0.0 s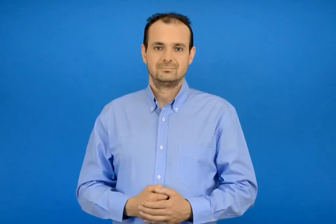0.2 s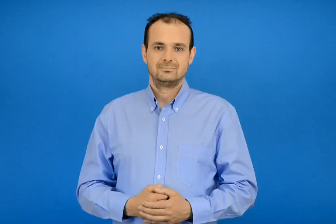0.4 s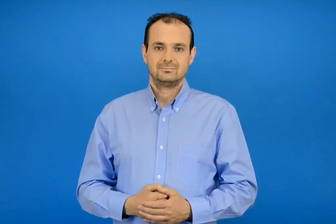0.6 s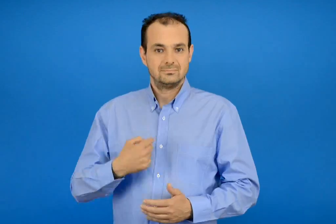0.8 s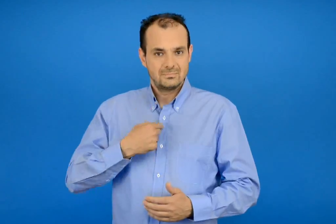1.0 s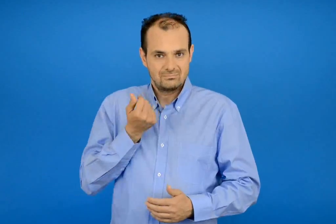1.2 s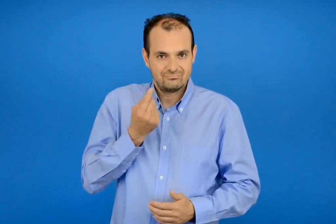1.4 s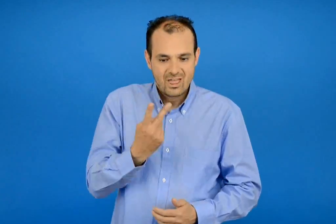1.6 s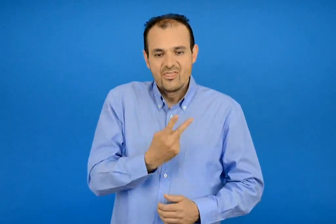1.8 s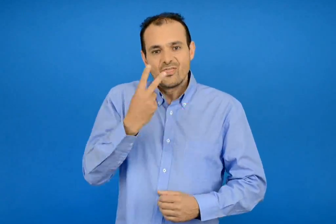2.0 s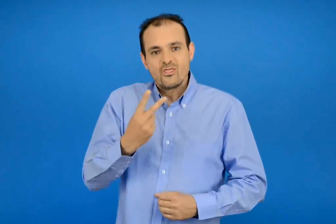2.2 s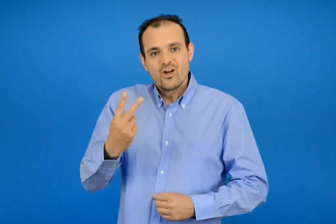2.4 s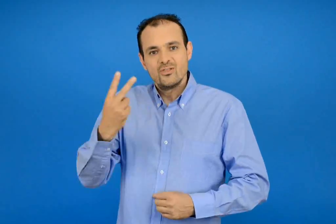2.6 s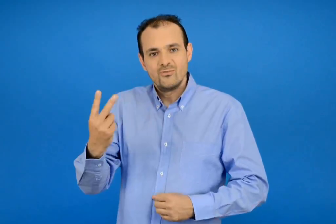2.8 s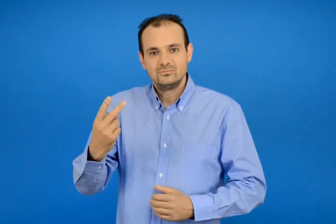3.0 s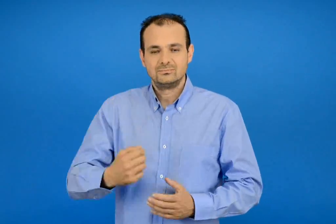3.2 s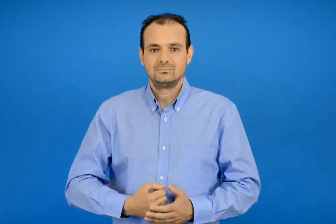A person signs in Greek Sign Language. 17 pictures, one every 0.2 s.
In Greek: μετρώ ανα δύο
